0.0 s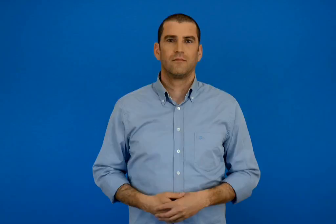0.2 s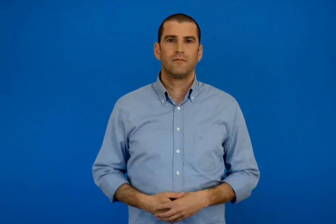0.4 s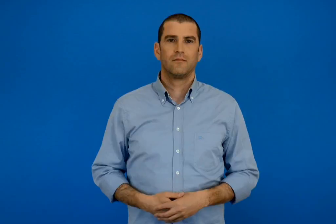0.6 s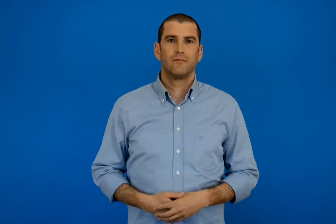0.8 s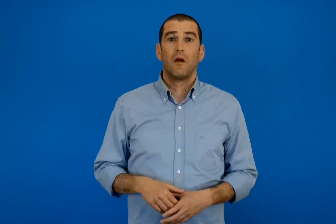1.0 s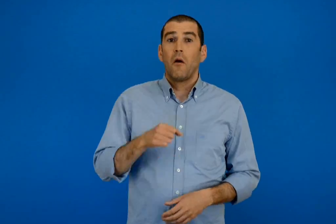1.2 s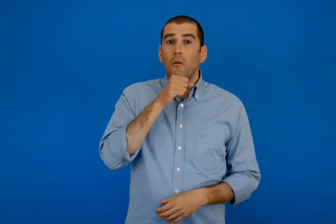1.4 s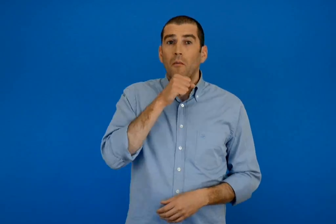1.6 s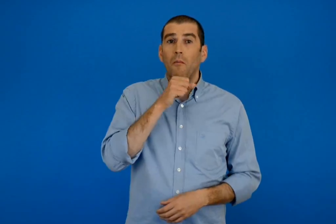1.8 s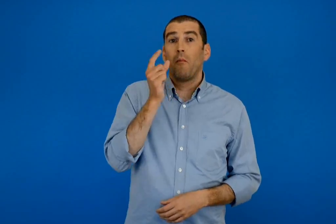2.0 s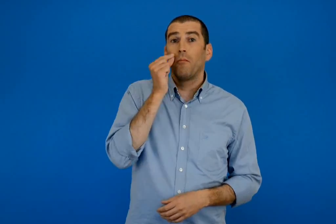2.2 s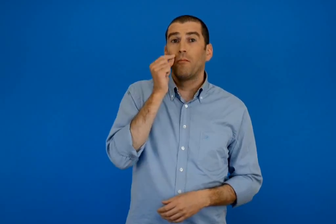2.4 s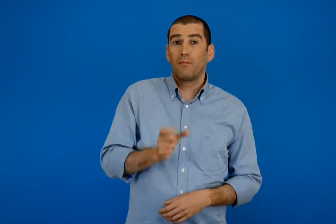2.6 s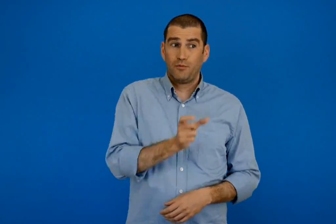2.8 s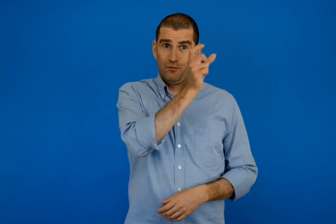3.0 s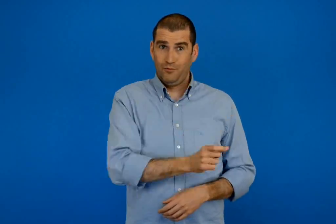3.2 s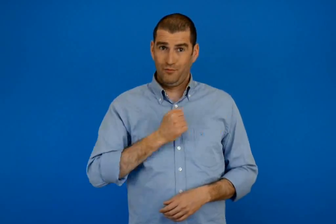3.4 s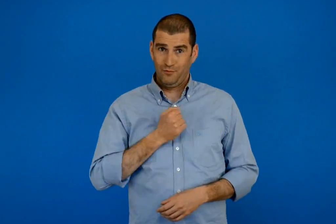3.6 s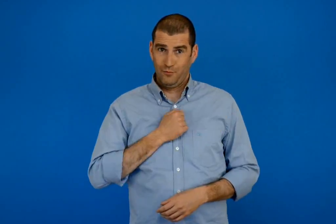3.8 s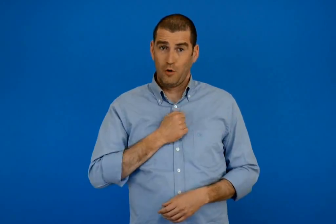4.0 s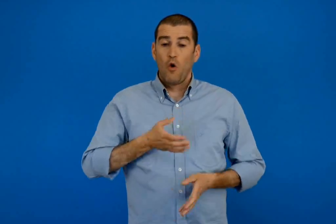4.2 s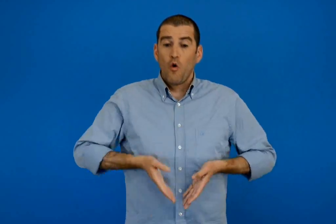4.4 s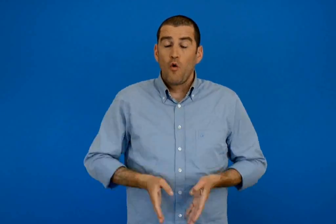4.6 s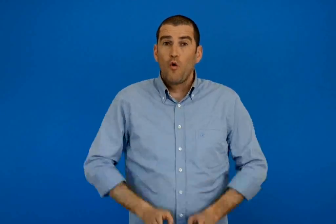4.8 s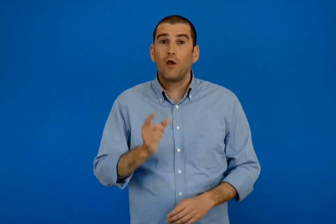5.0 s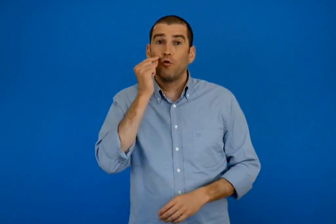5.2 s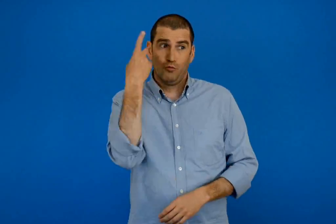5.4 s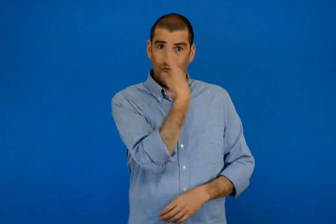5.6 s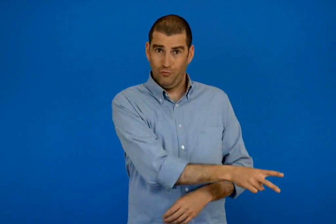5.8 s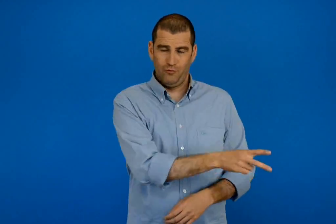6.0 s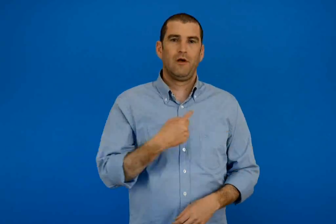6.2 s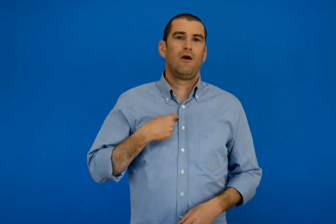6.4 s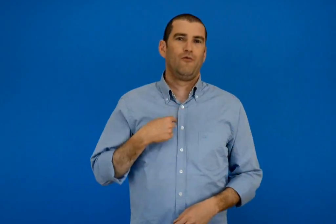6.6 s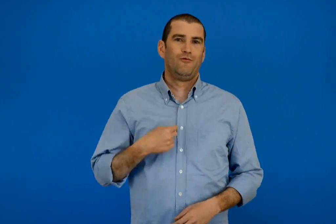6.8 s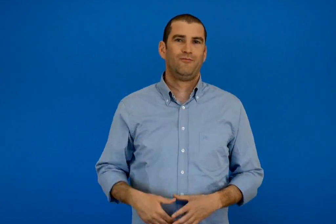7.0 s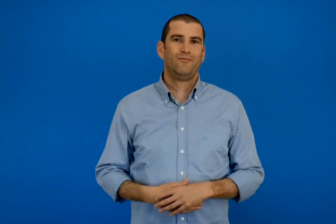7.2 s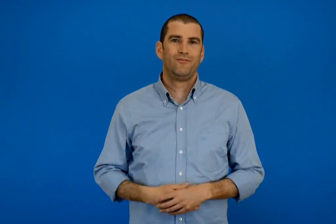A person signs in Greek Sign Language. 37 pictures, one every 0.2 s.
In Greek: ο γεγονός του παππού μου είμαι εγώ
